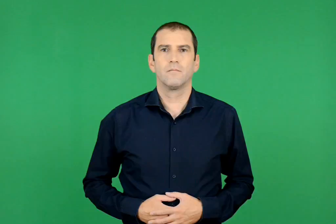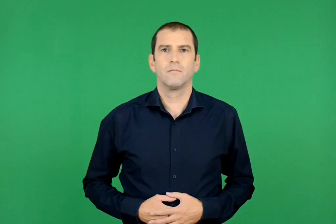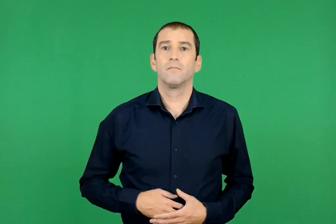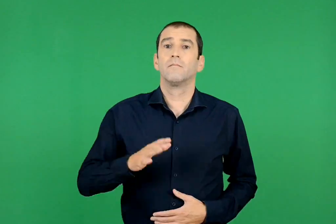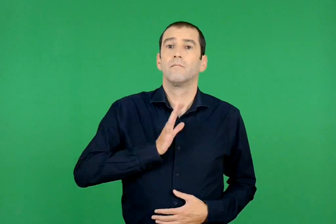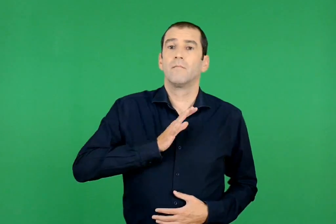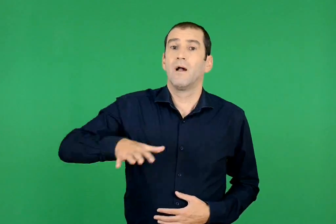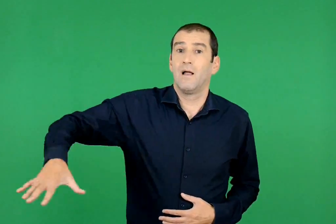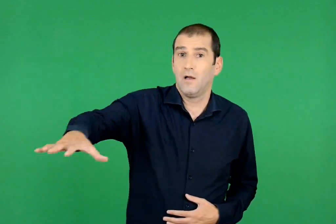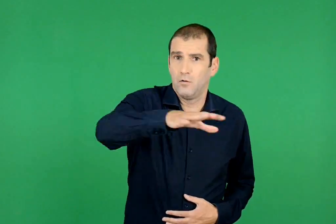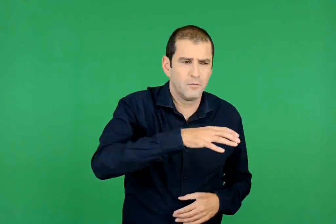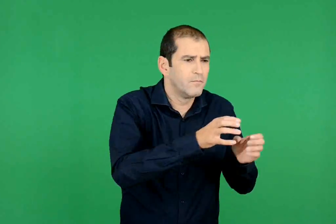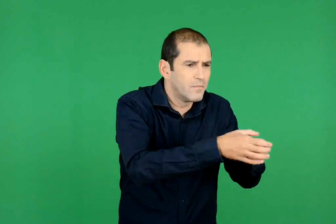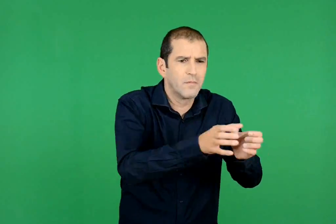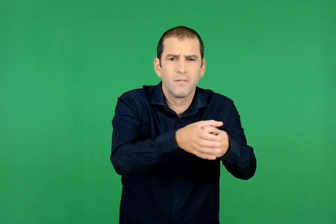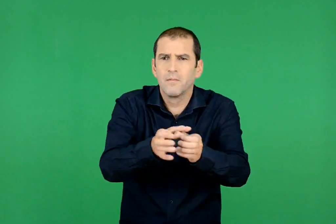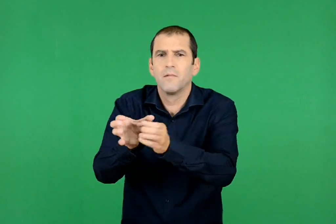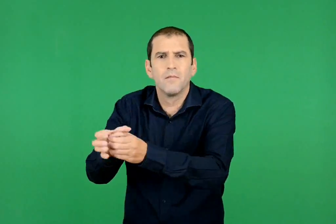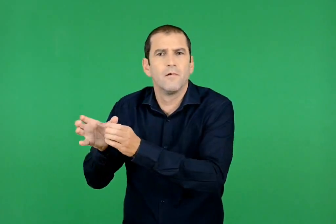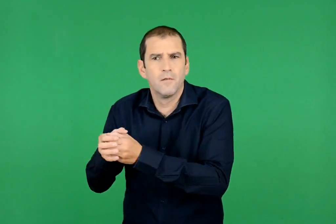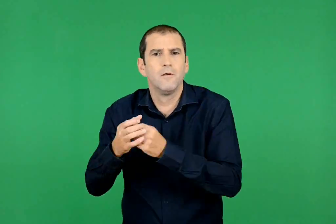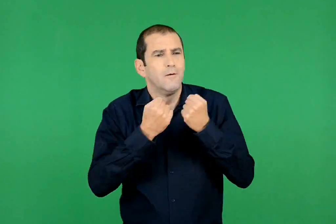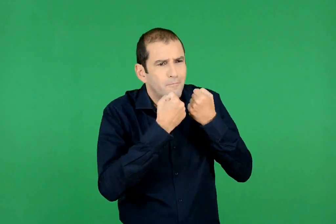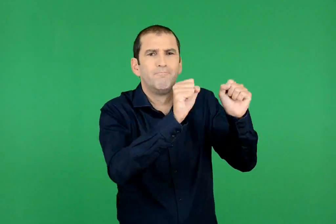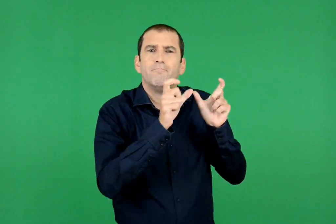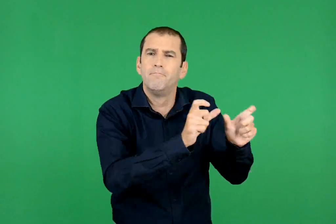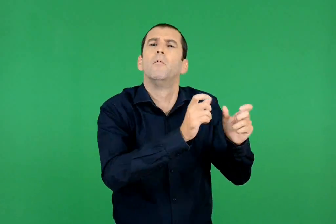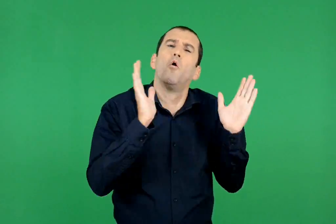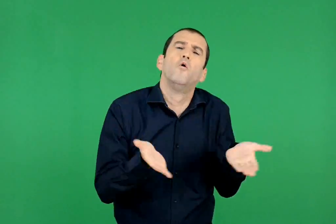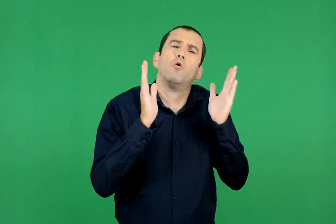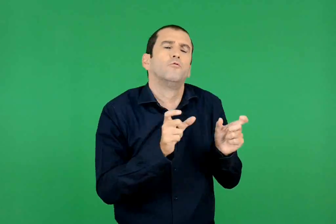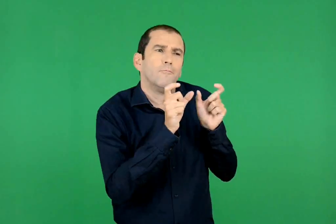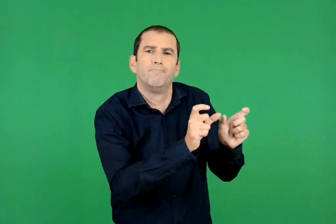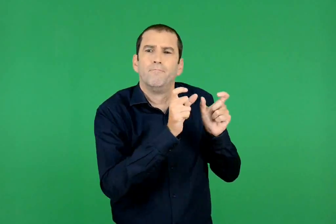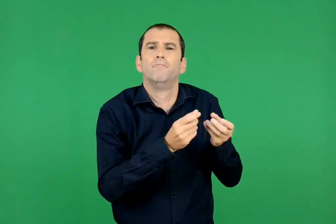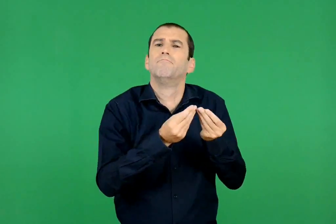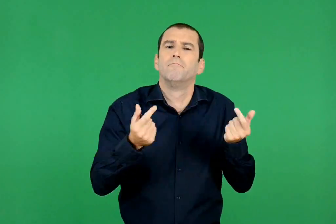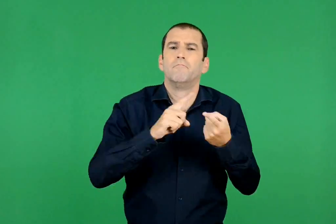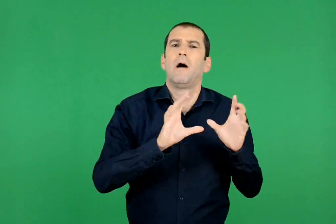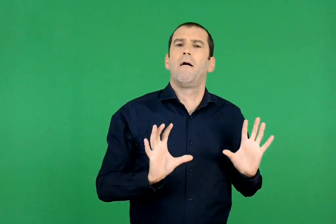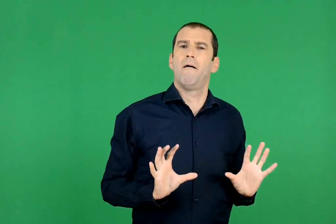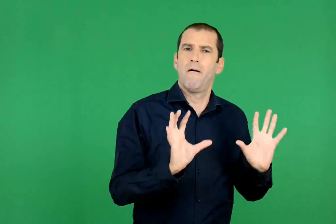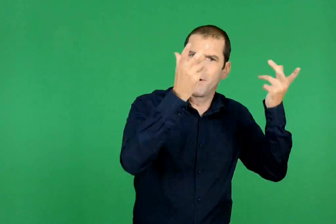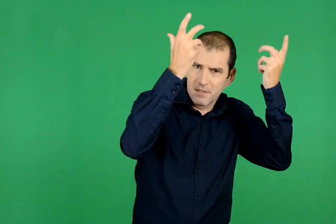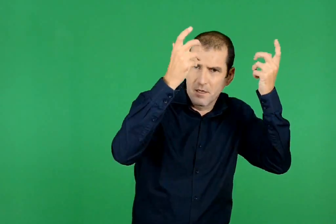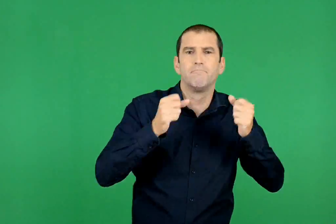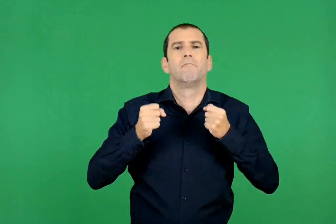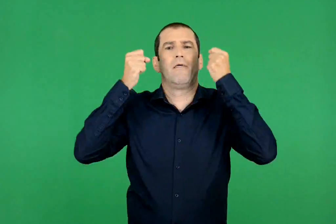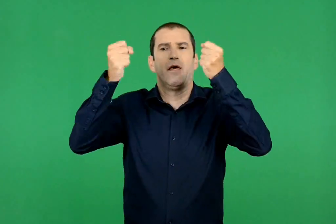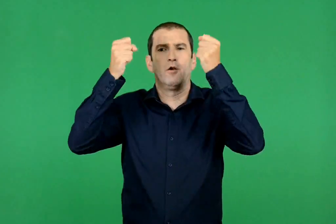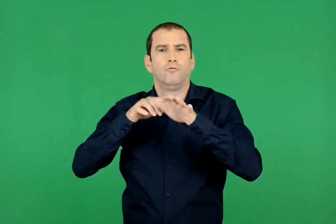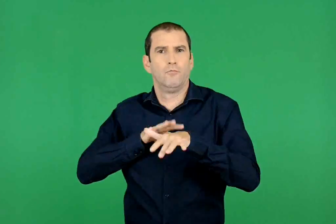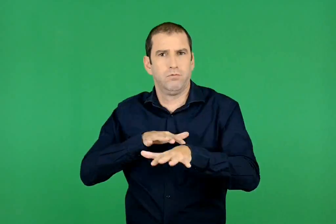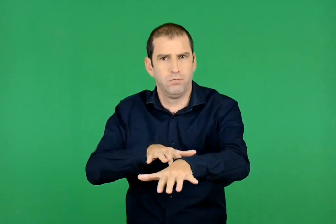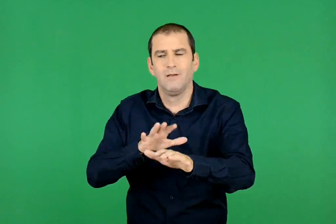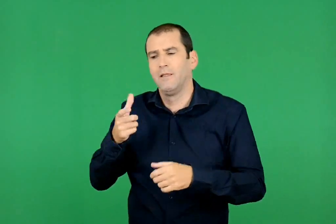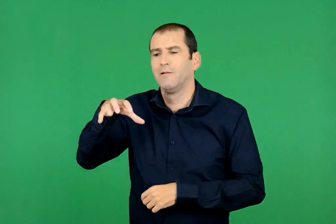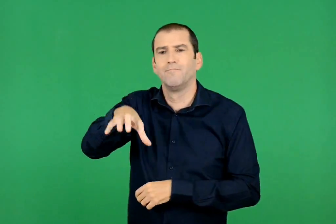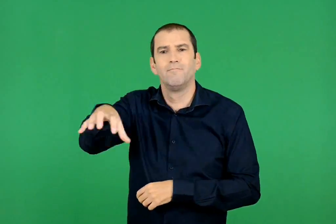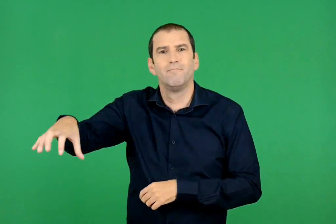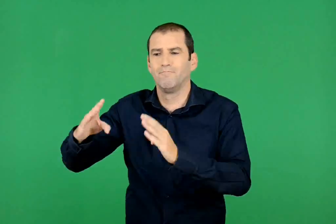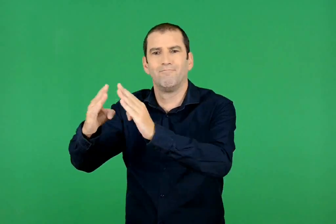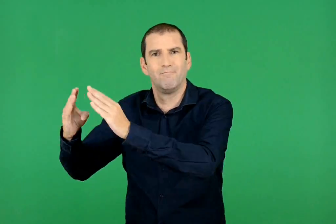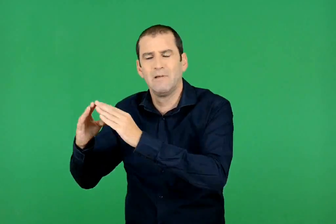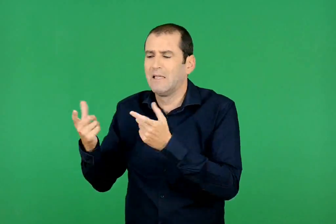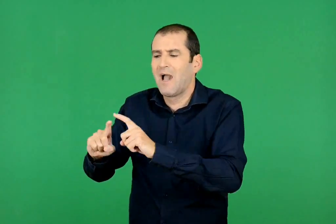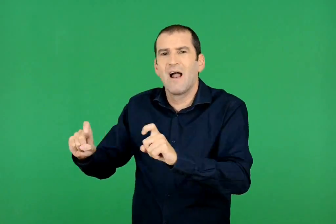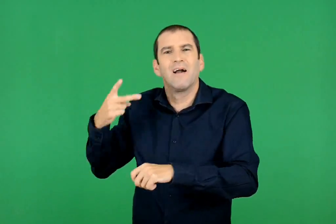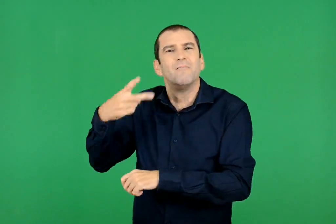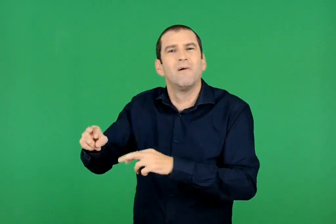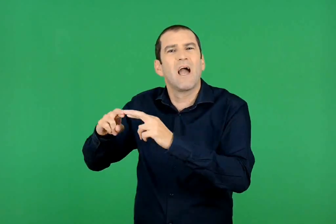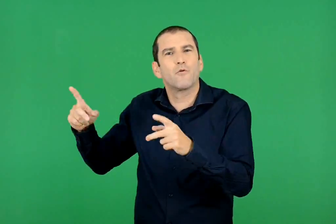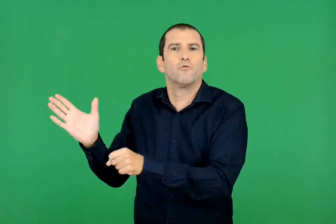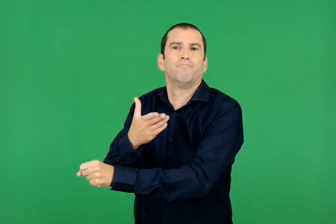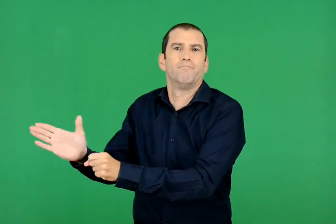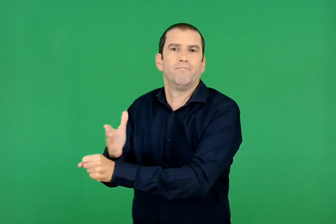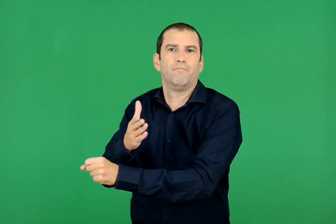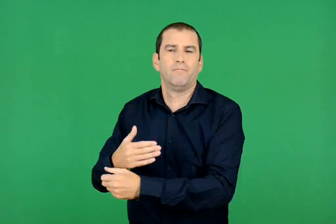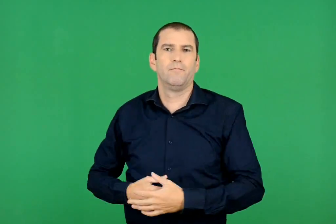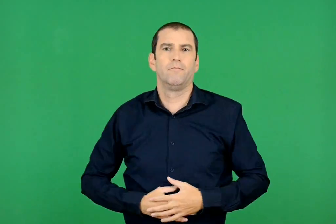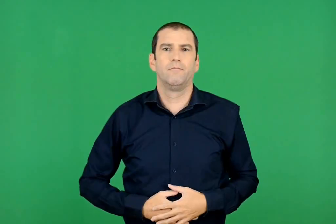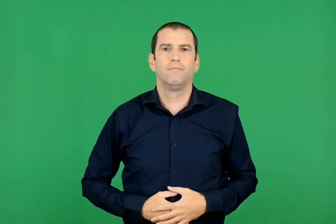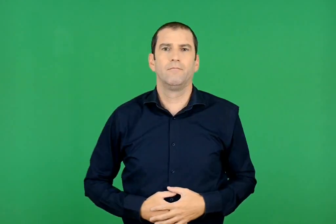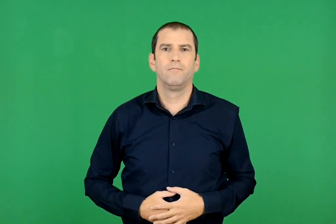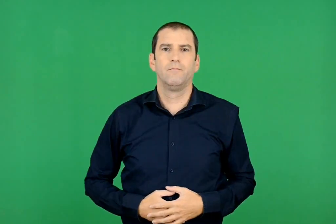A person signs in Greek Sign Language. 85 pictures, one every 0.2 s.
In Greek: ο λαός μέσα από τις οργανώσεις αντιστεκόταν όπως μπορούσε , με απεργίες , διαδηλώσεις , καταστροφές σε εγκαταστάσεις ή υλικά του εχθρού
